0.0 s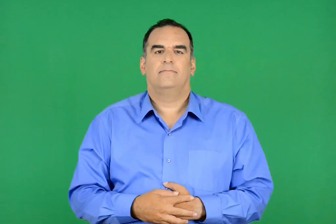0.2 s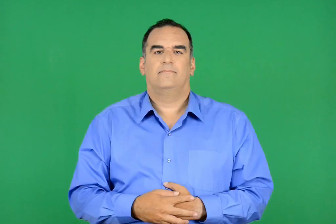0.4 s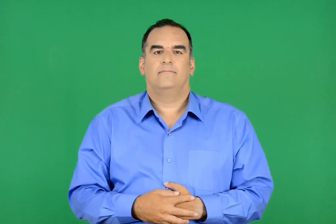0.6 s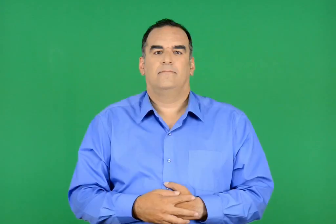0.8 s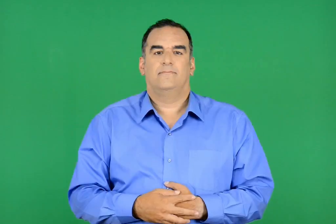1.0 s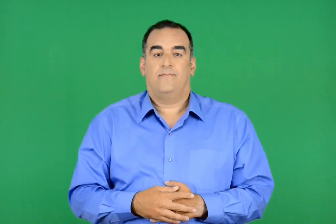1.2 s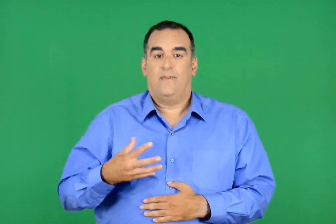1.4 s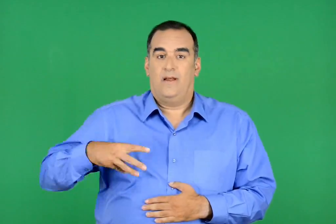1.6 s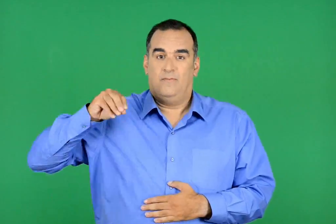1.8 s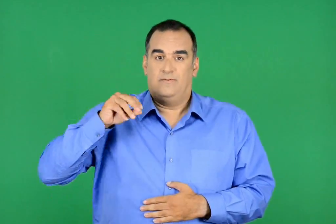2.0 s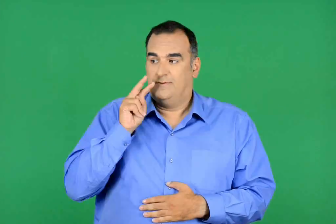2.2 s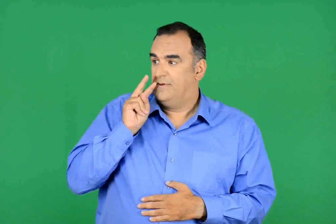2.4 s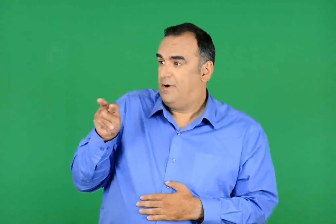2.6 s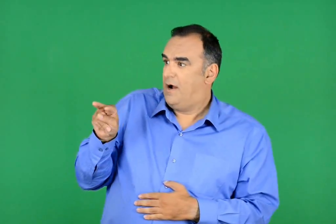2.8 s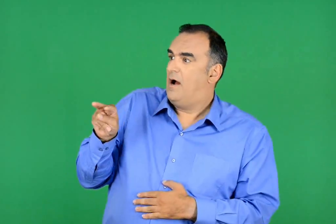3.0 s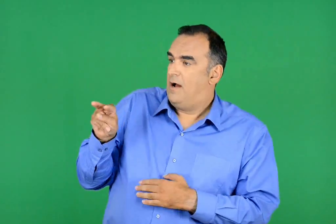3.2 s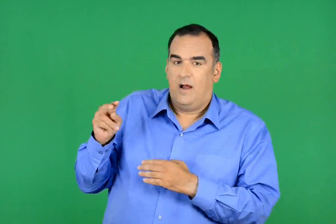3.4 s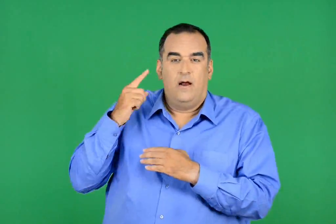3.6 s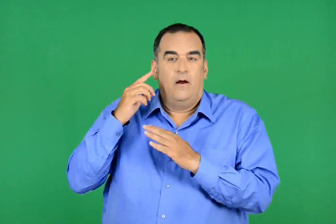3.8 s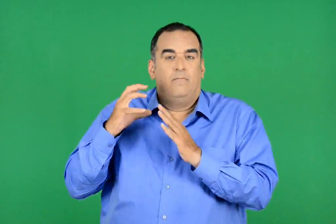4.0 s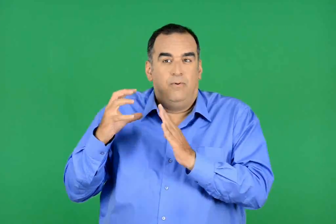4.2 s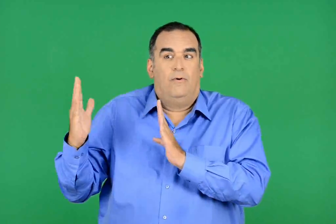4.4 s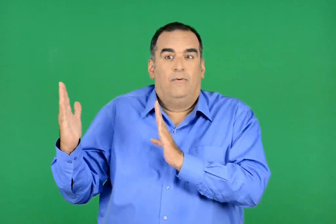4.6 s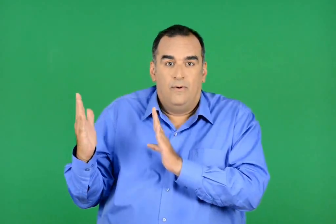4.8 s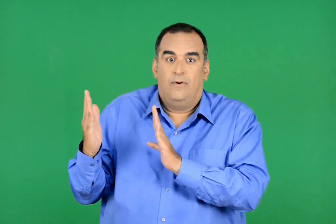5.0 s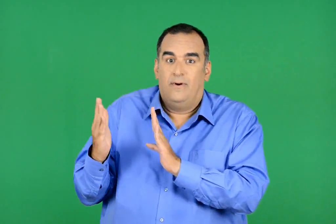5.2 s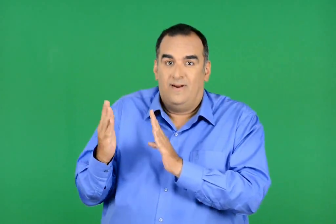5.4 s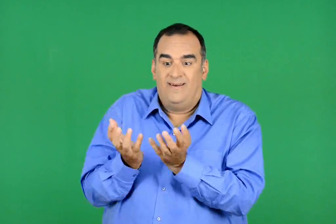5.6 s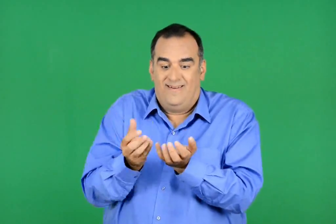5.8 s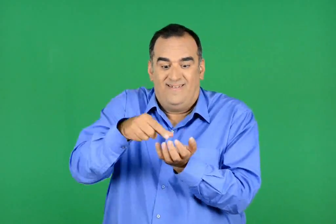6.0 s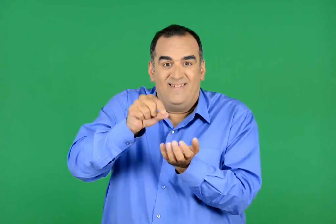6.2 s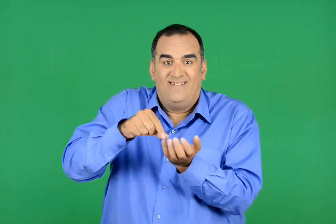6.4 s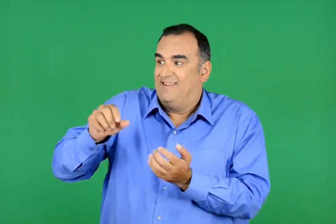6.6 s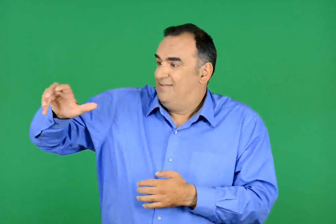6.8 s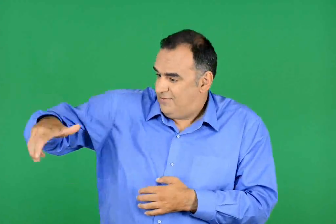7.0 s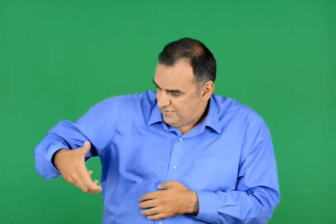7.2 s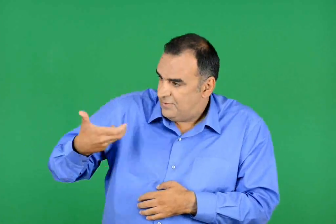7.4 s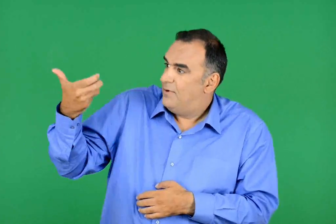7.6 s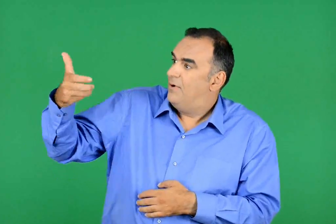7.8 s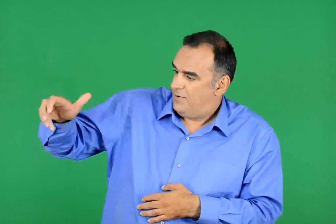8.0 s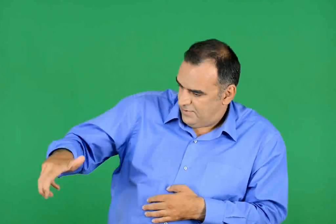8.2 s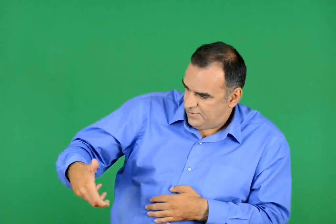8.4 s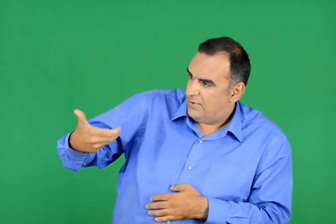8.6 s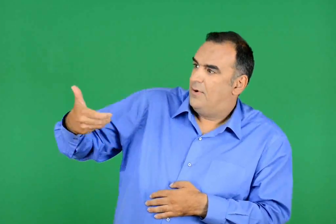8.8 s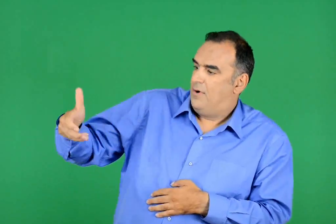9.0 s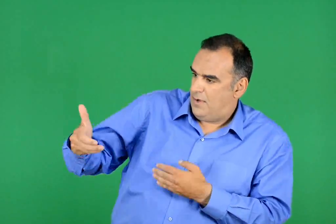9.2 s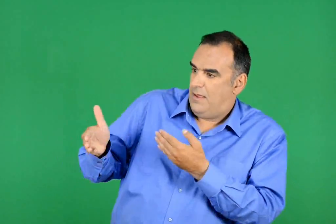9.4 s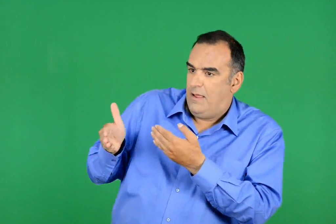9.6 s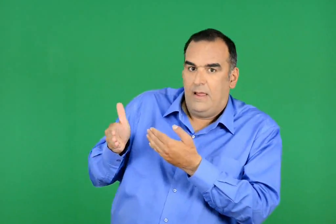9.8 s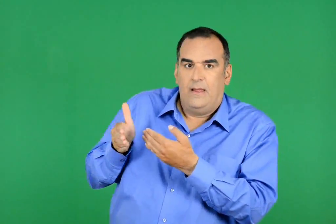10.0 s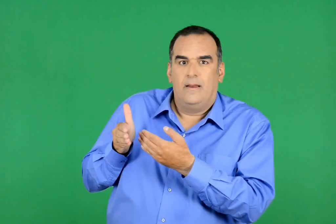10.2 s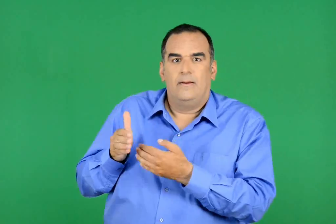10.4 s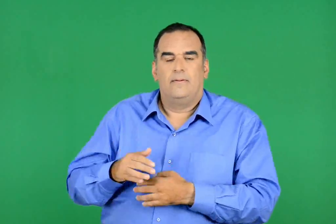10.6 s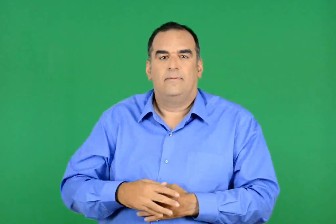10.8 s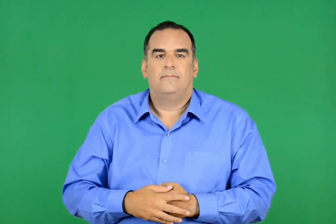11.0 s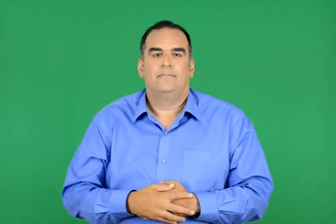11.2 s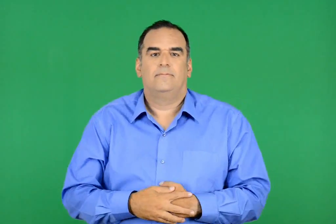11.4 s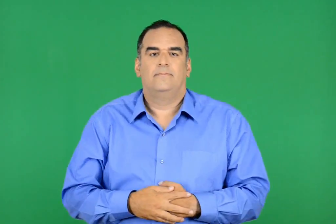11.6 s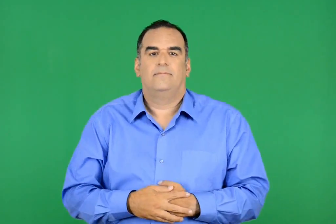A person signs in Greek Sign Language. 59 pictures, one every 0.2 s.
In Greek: τότε οι αλεπούδες έβλεπαν τη µυτερή άκρη , καθώς κάποιο από τα φτυάρια έσκαβε τη γη ακριβώς πίσω τους
